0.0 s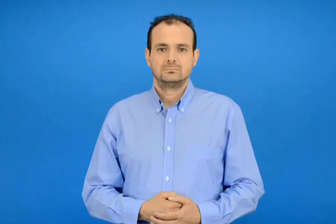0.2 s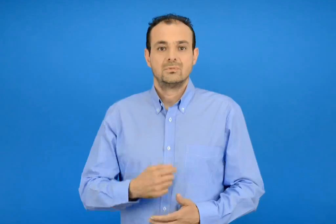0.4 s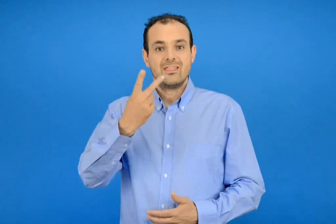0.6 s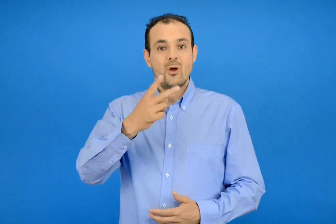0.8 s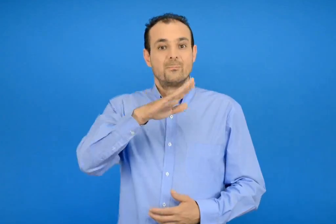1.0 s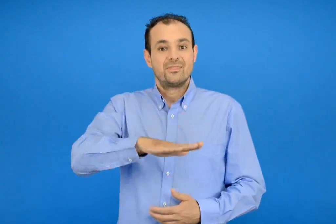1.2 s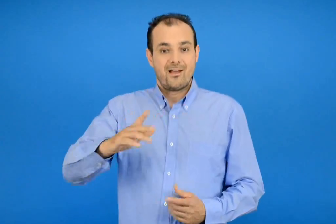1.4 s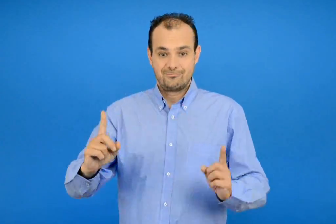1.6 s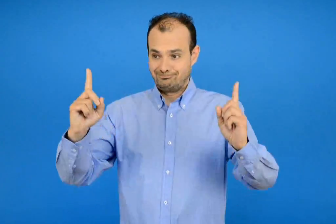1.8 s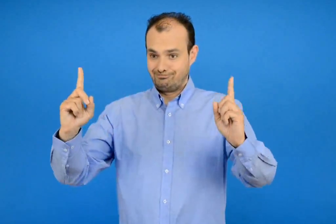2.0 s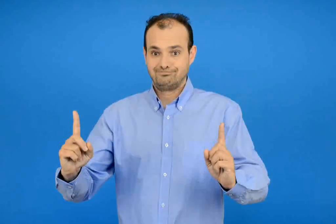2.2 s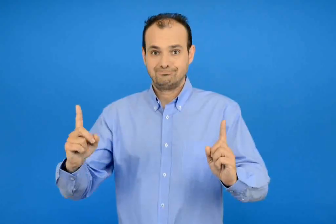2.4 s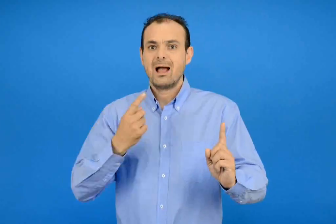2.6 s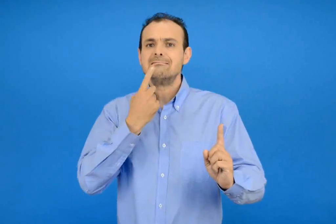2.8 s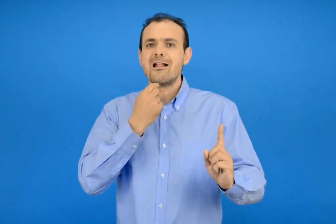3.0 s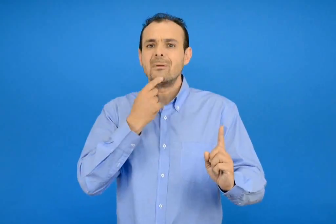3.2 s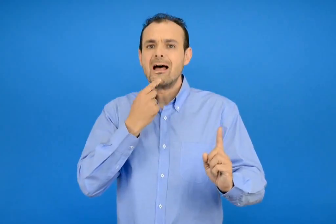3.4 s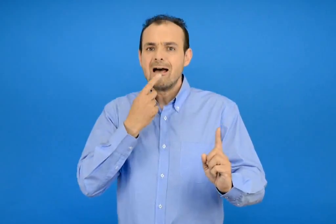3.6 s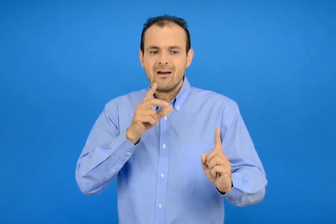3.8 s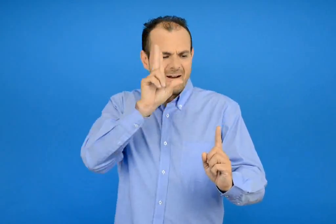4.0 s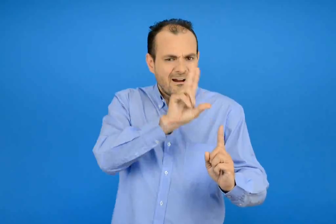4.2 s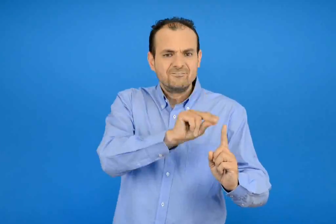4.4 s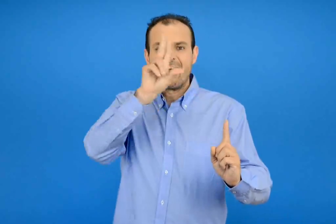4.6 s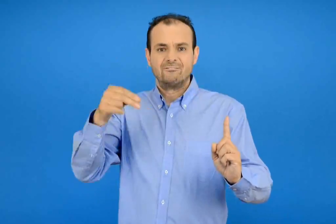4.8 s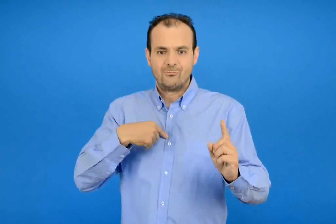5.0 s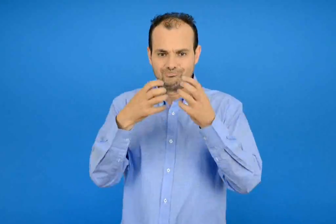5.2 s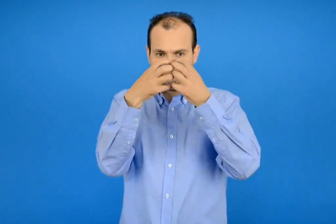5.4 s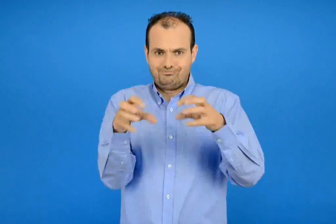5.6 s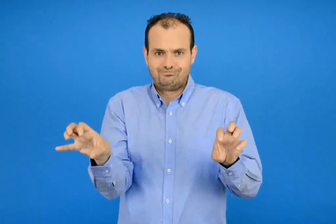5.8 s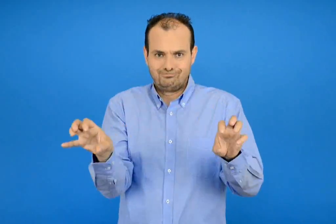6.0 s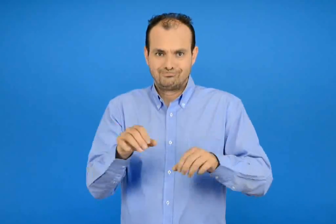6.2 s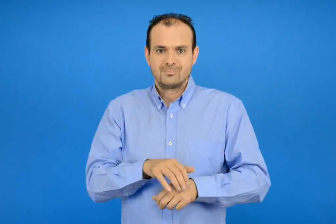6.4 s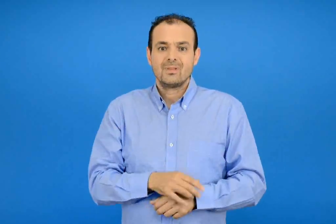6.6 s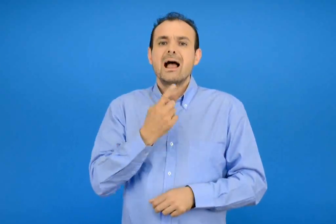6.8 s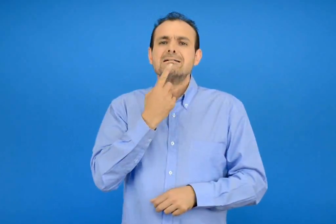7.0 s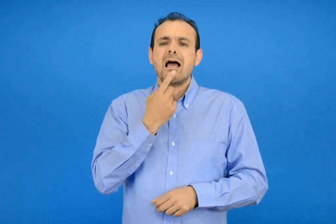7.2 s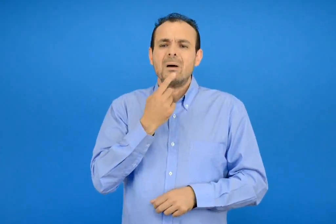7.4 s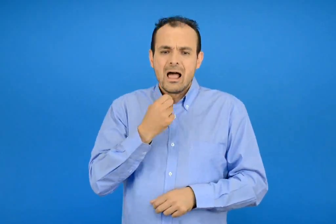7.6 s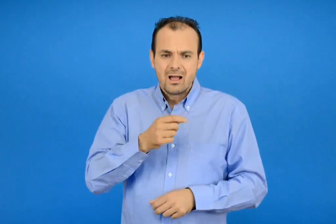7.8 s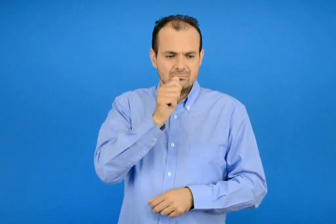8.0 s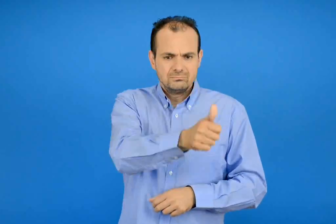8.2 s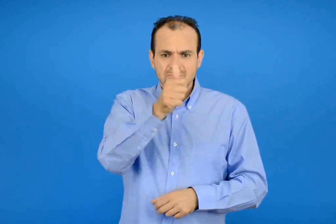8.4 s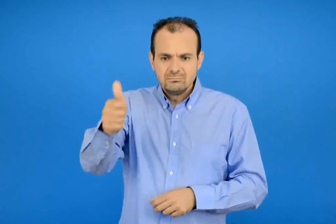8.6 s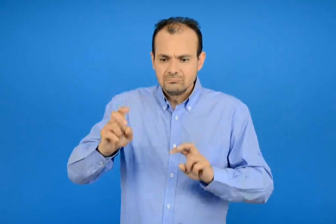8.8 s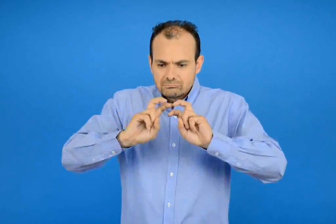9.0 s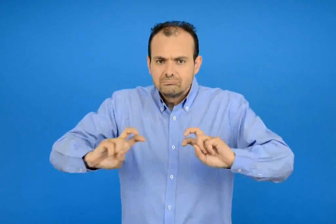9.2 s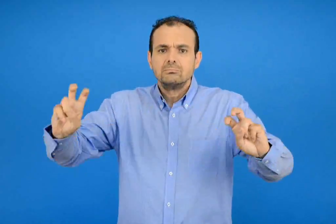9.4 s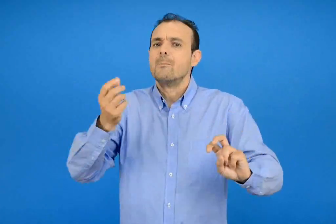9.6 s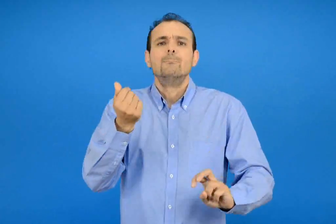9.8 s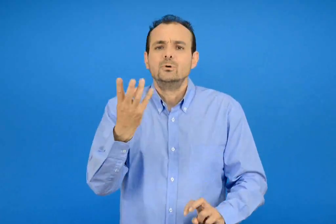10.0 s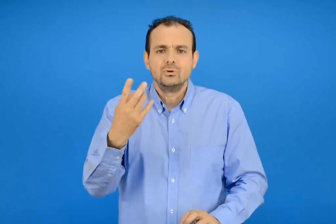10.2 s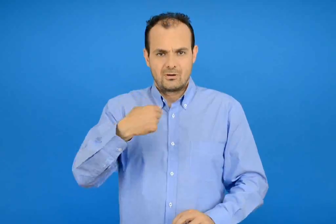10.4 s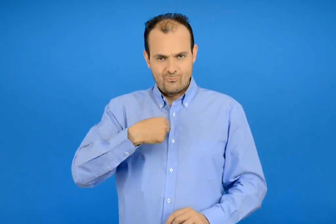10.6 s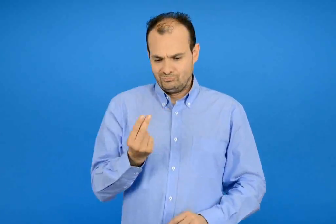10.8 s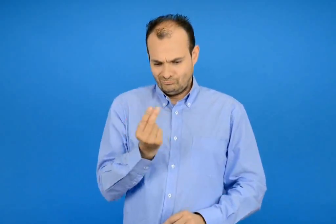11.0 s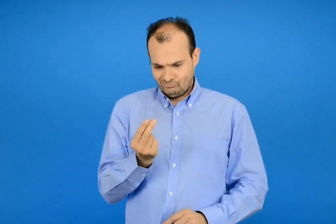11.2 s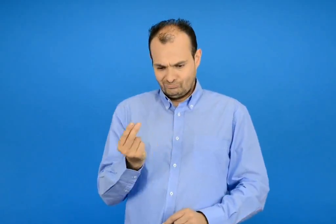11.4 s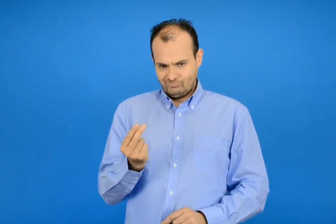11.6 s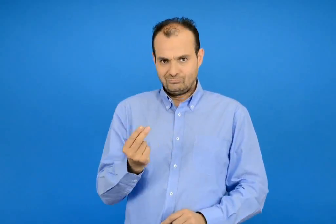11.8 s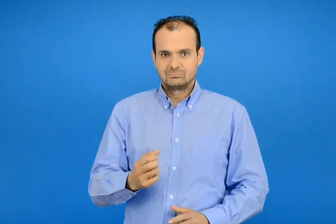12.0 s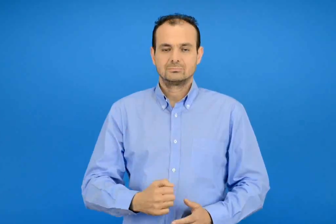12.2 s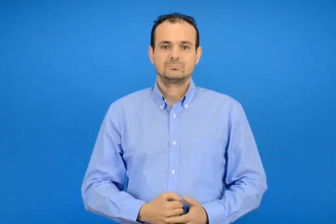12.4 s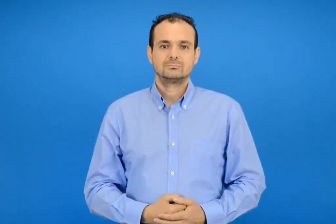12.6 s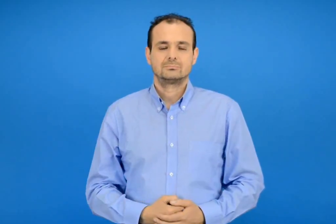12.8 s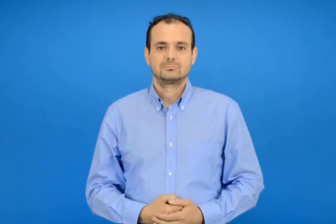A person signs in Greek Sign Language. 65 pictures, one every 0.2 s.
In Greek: μοιράζω τις καραμέλες εξίσου στα δύο παιδιά πόσες καραμέλες θα πάρει το καθένα ; ζωγραφίζω
